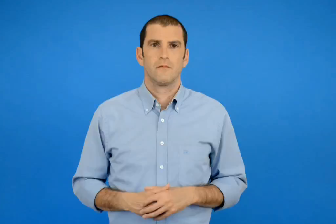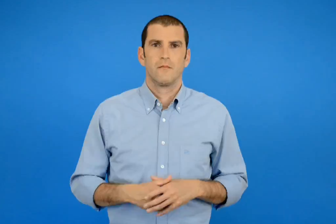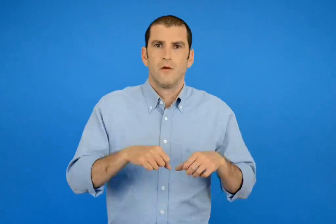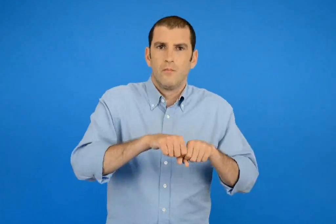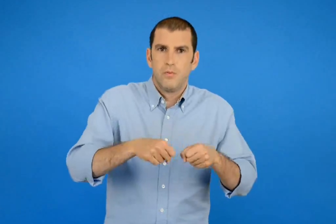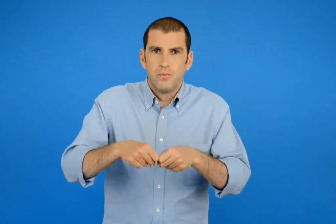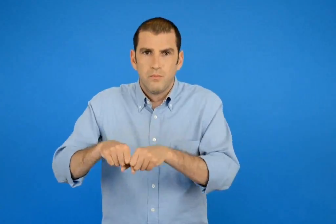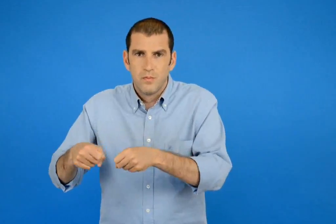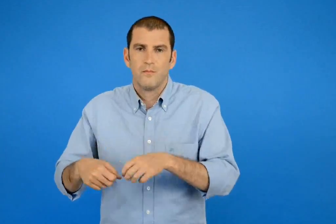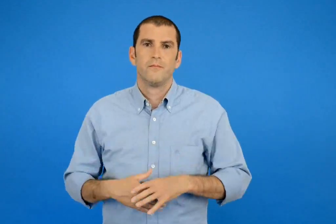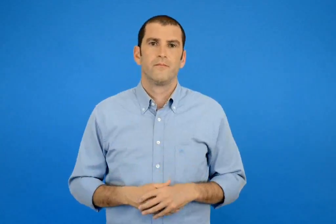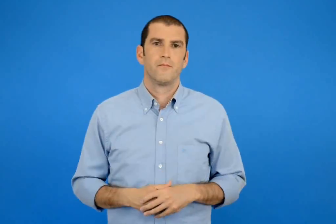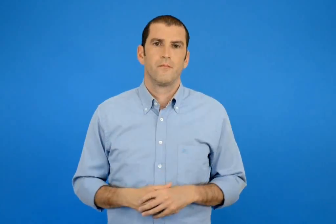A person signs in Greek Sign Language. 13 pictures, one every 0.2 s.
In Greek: τον αναλύω
